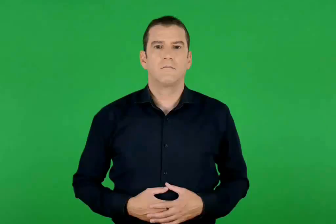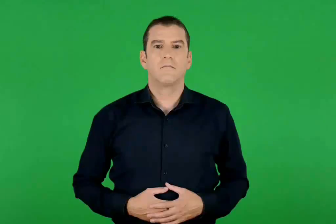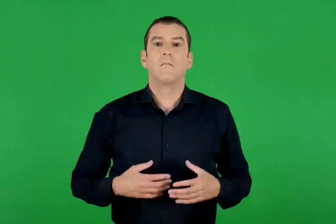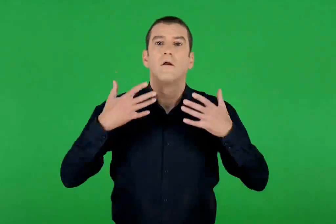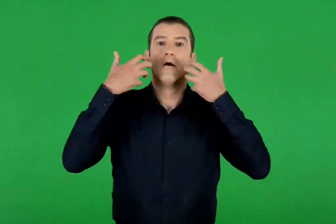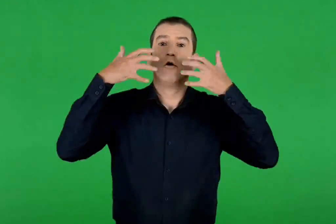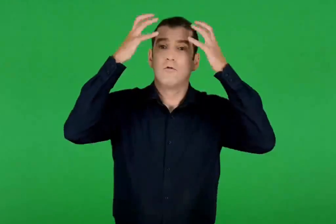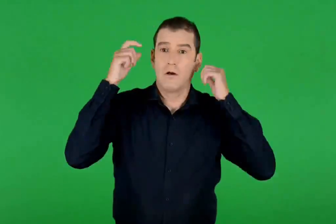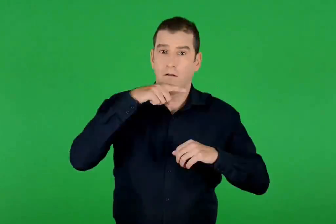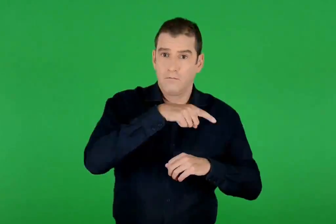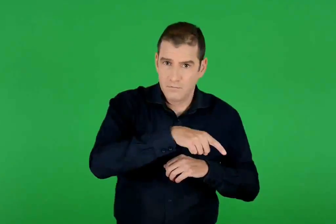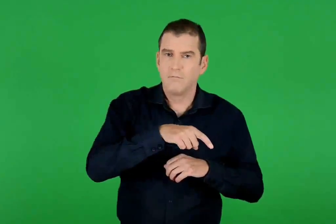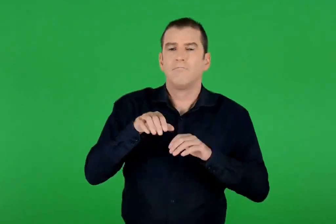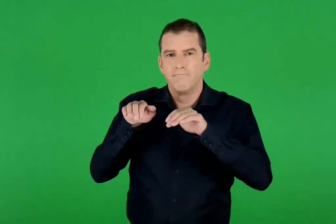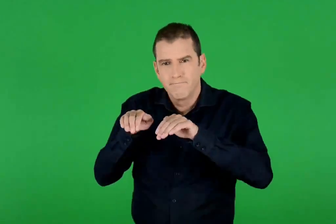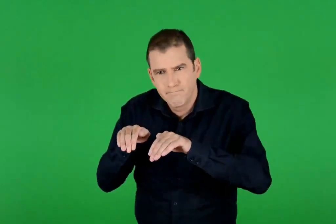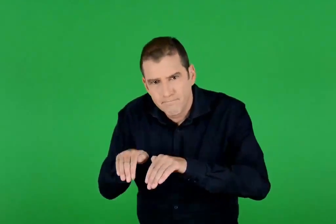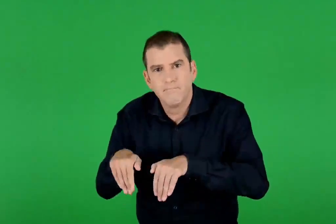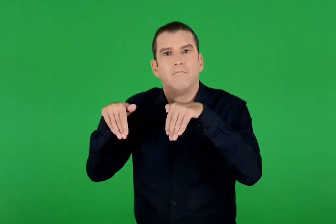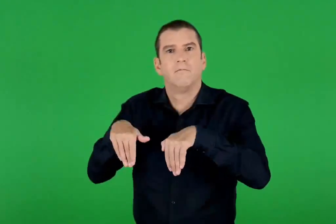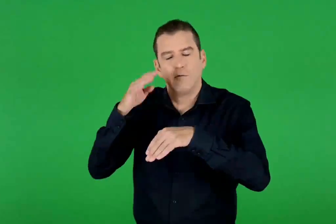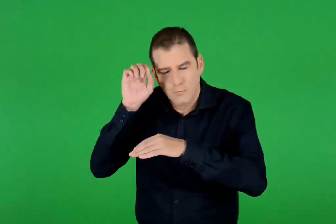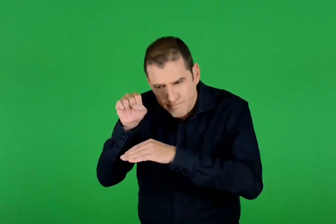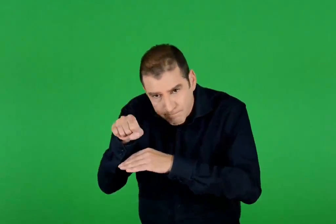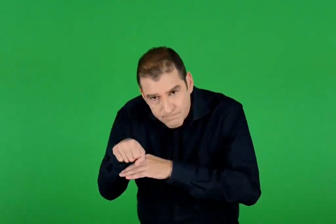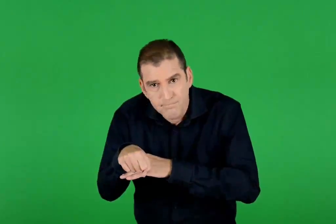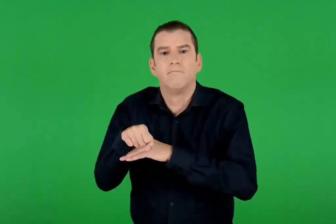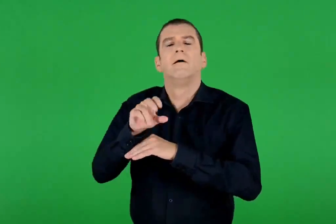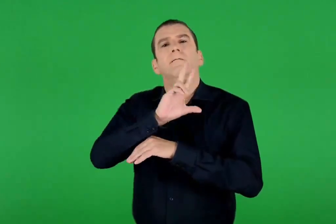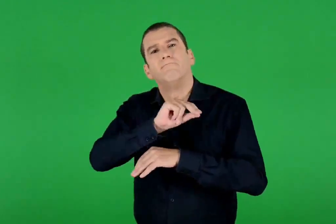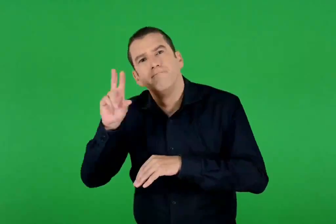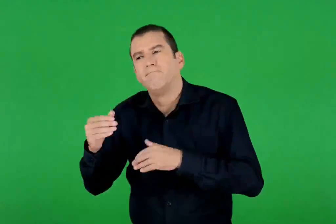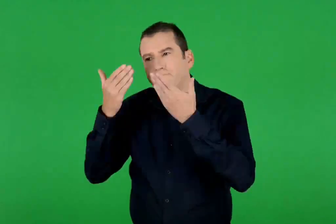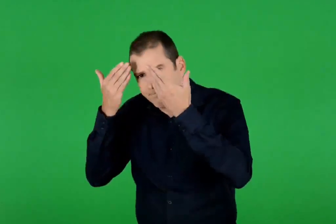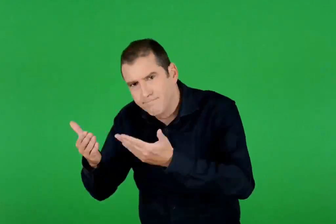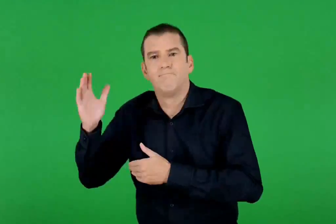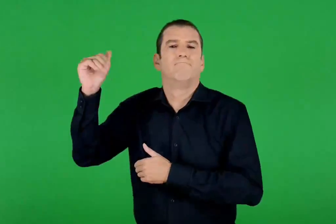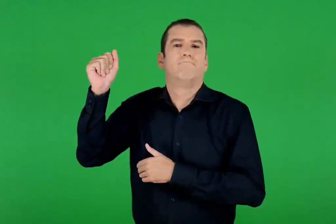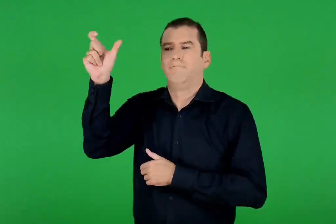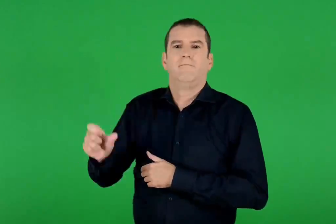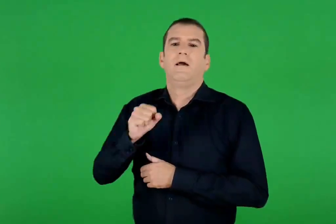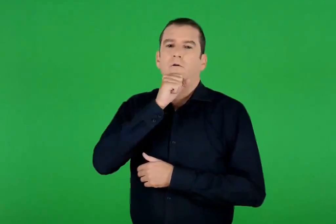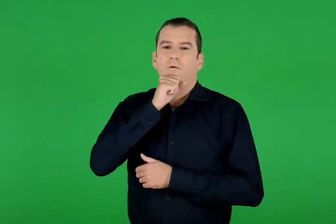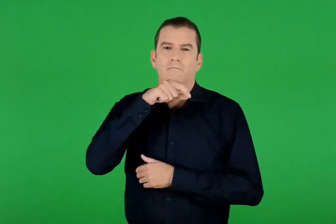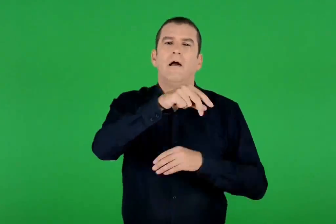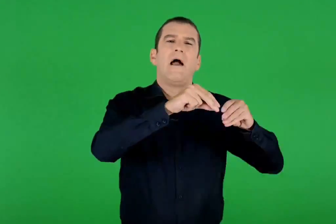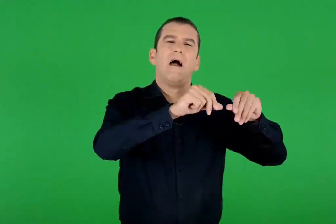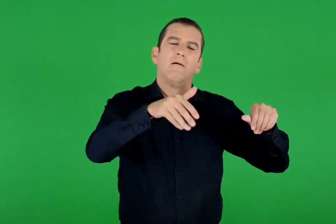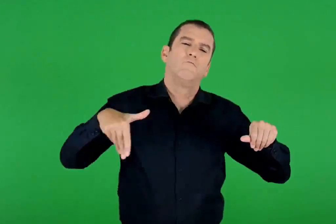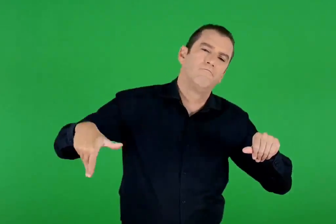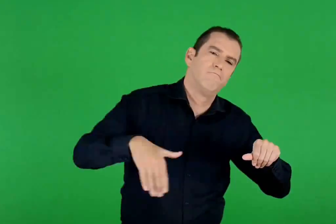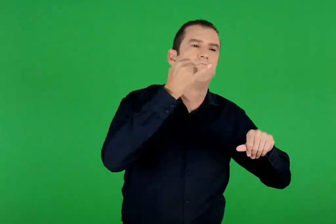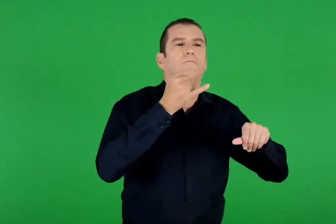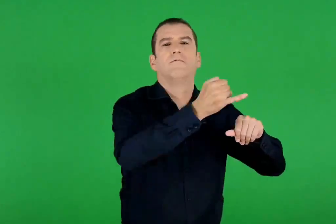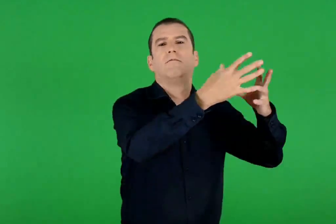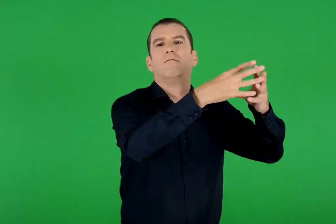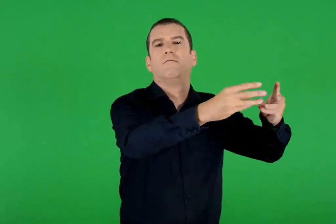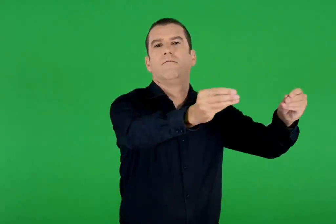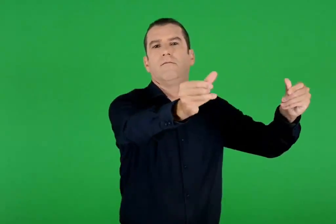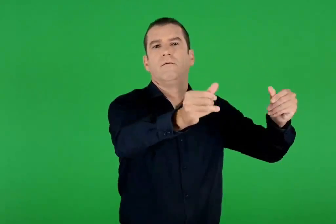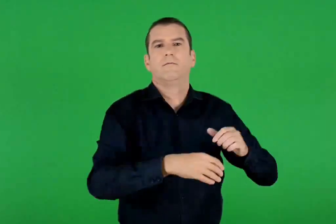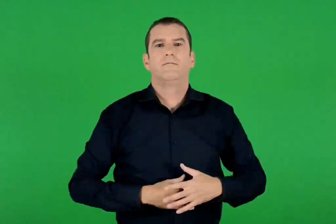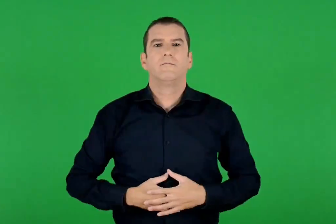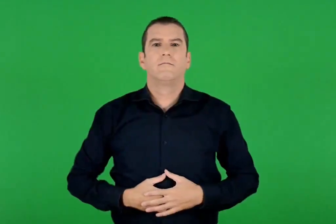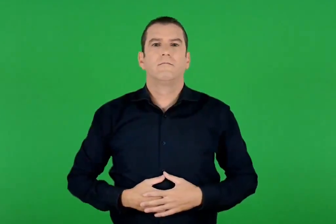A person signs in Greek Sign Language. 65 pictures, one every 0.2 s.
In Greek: το λιοντάρι έσκυψε με σεβασμό το κεφάλι , υποκλίθηκε σαν να αποχαιρετούσε τον γέροντα και χάθηκε βαθιά στην έρημο
